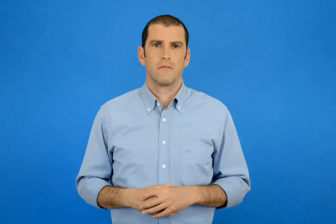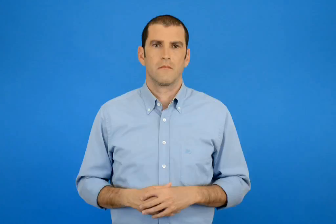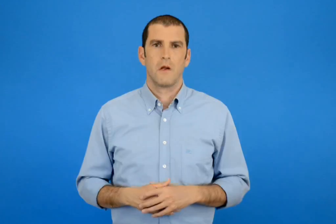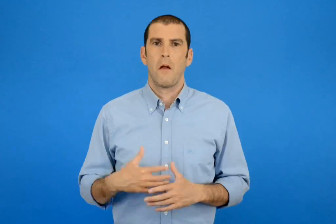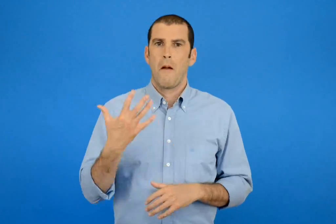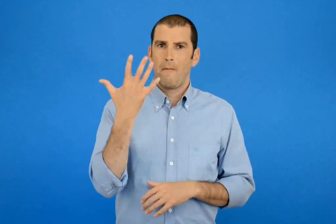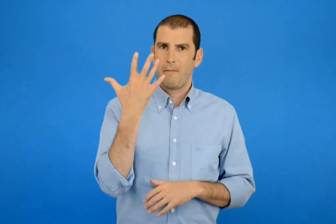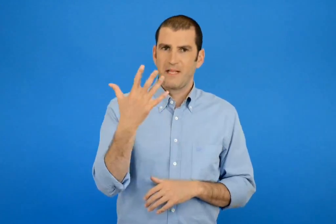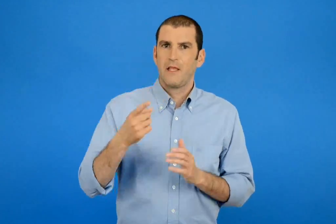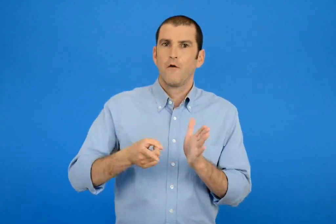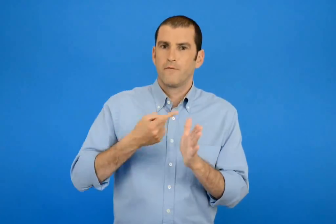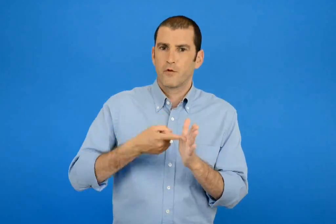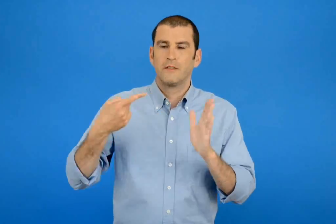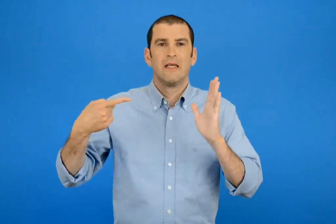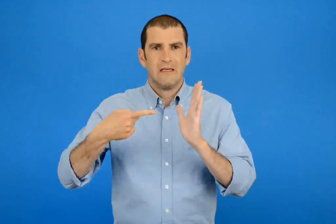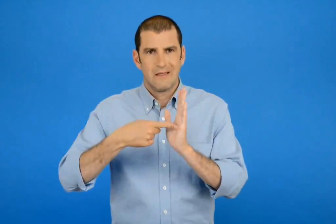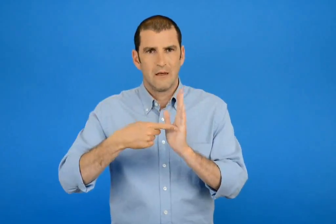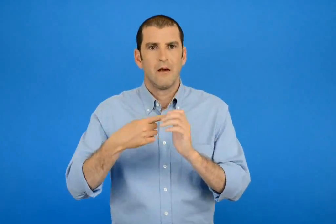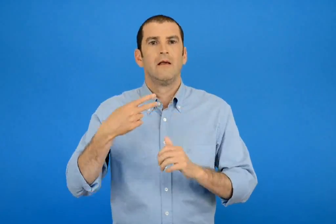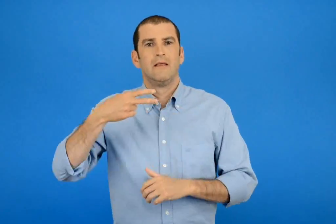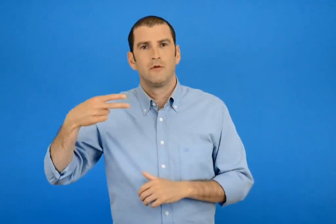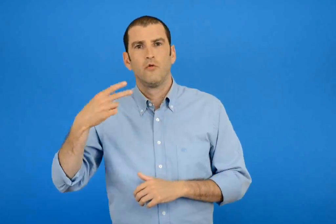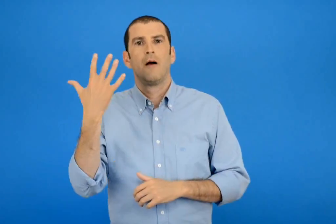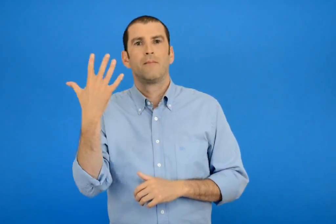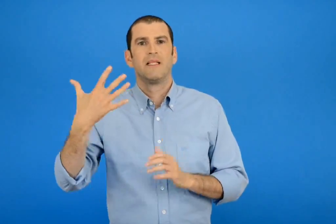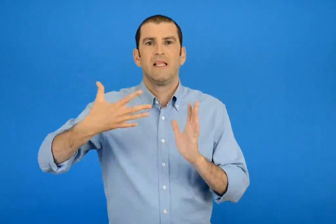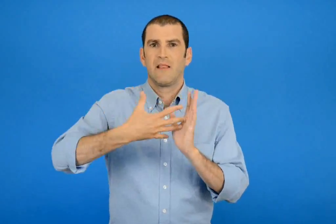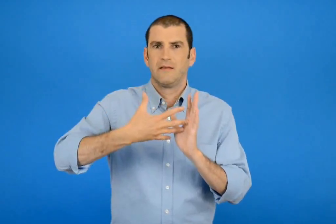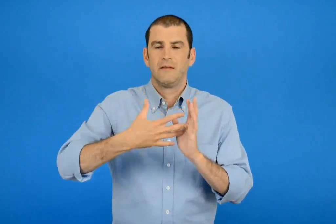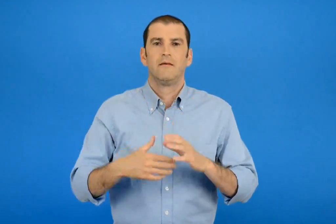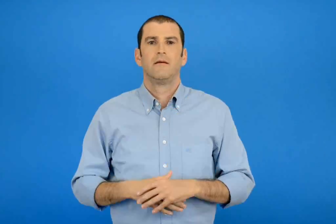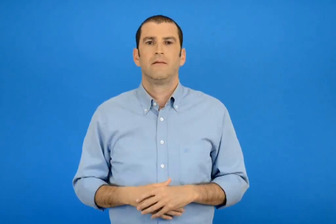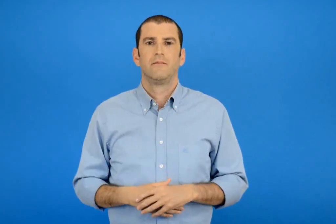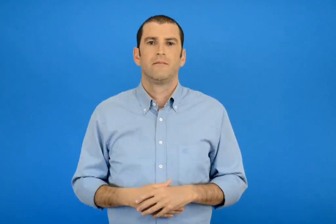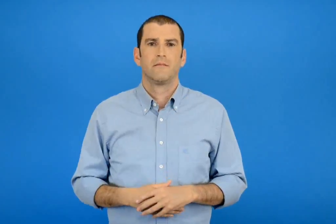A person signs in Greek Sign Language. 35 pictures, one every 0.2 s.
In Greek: 5 x 1000 = 5000
